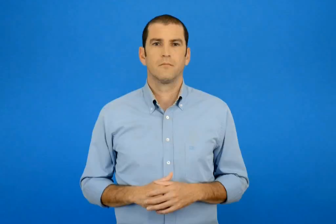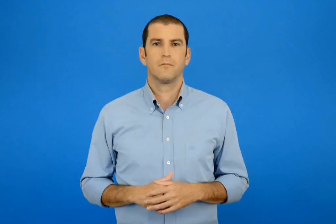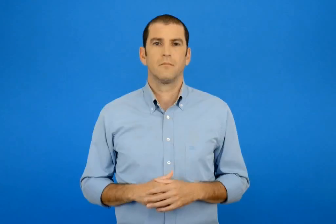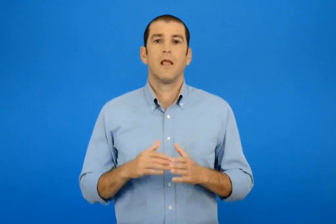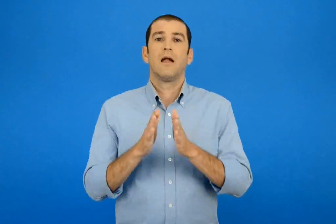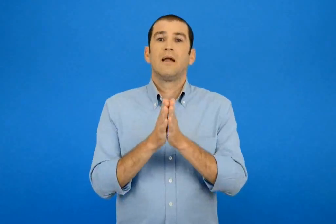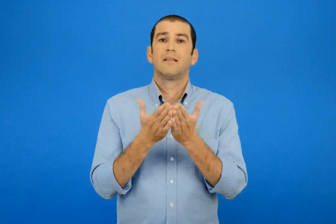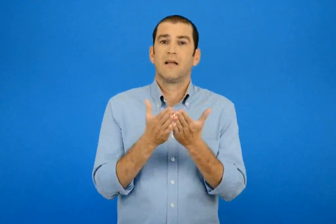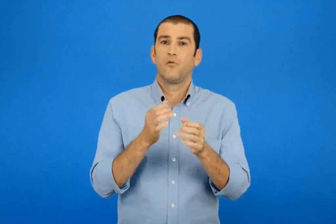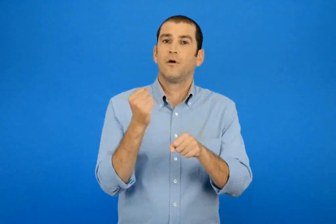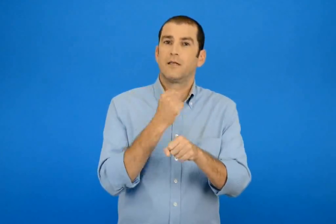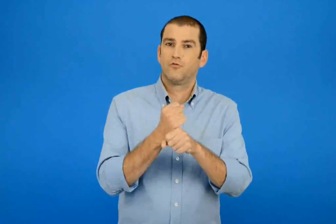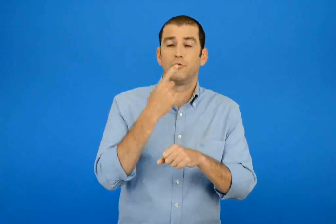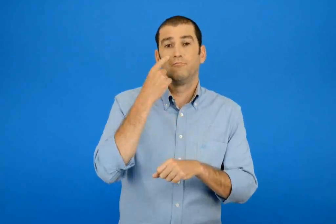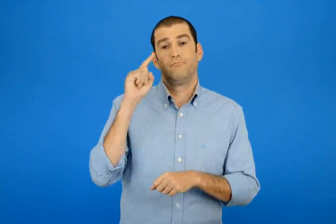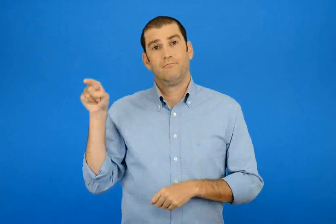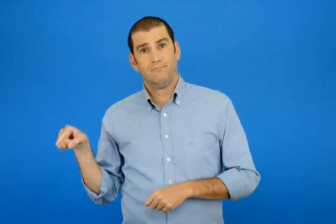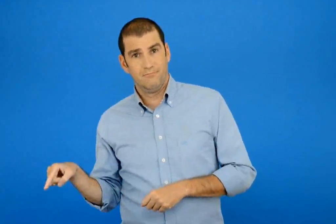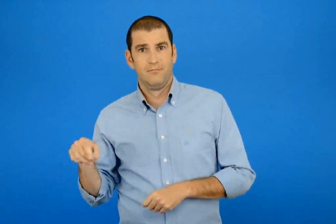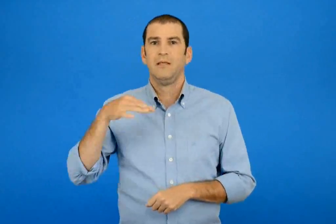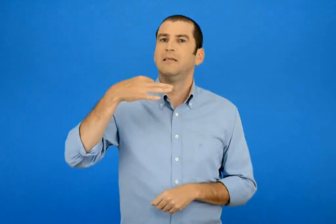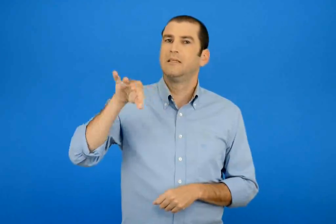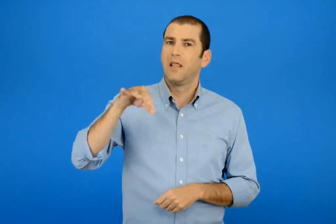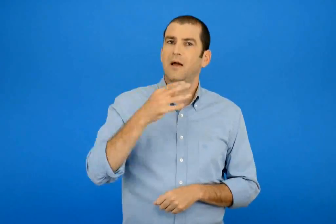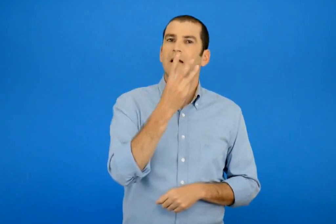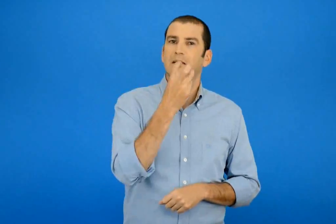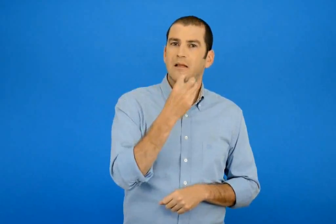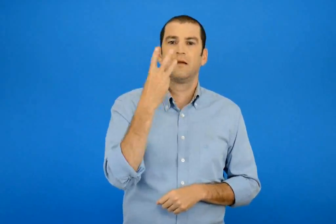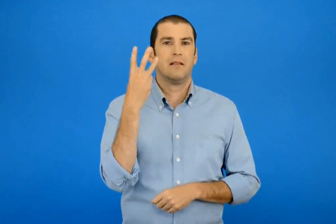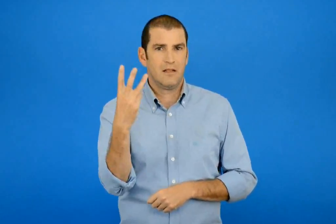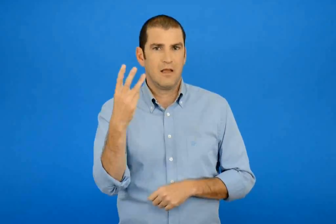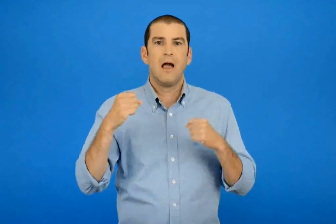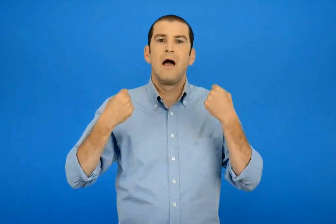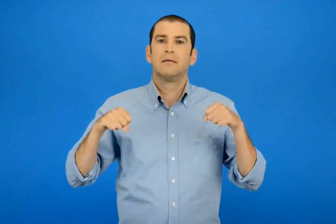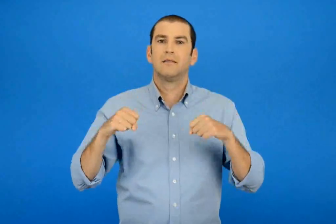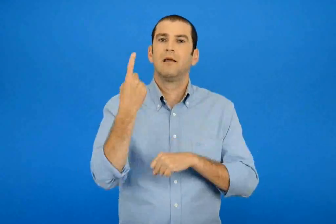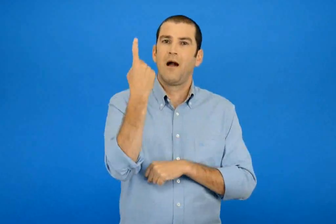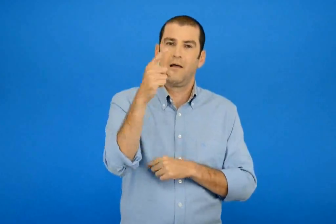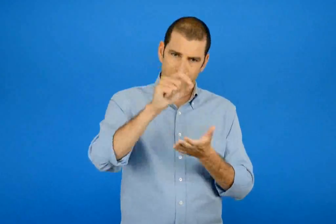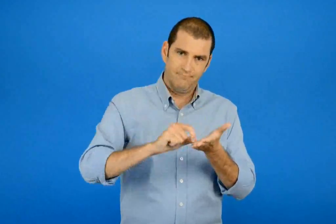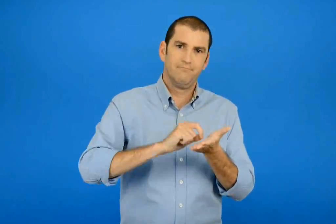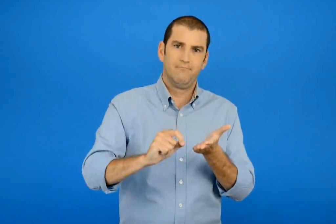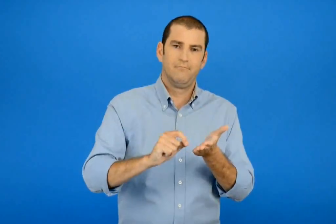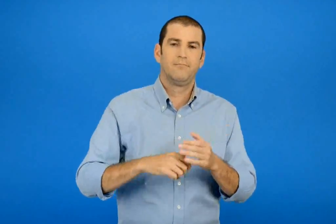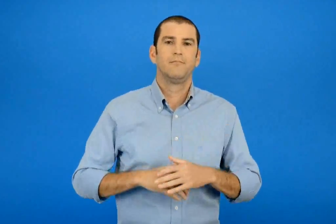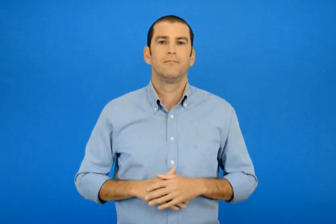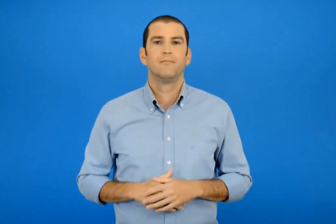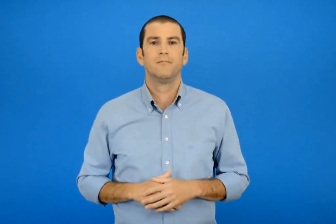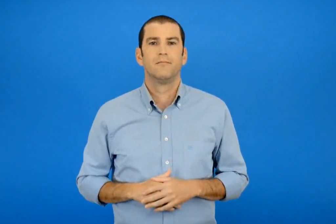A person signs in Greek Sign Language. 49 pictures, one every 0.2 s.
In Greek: πήγαινε στο τετράδιο εργασιών στη σελίδα 33 και κάνε την άσκηση 1
